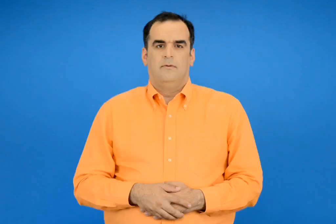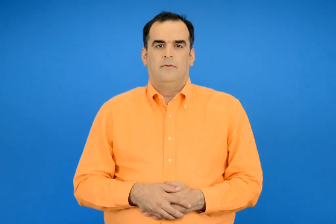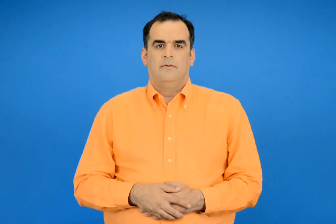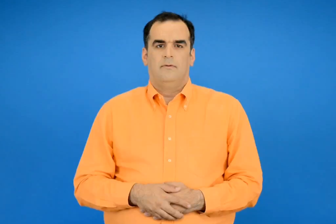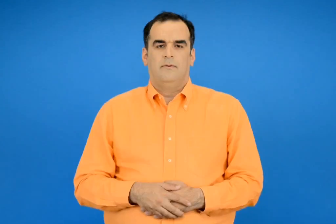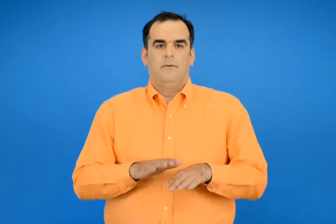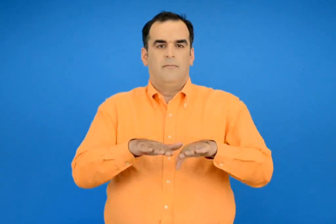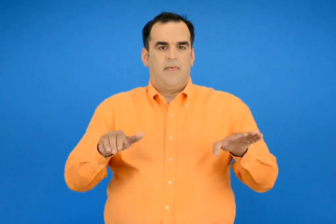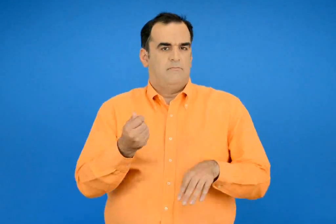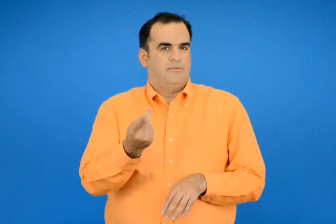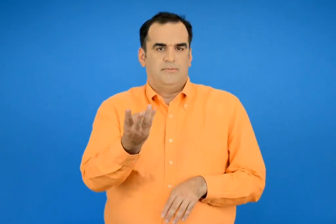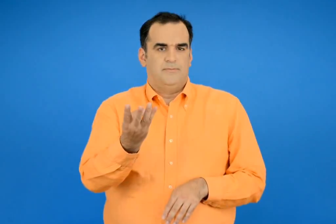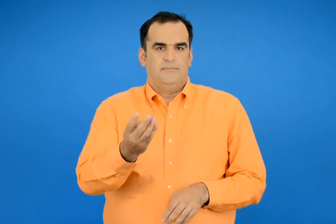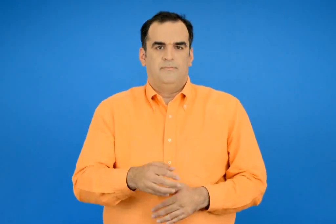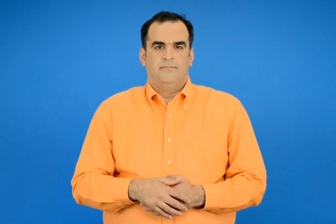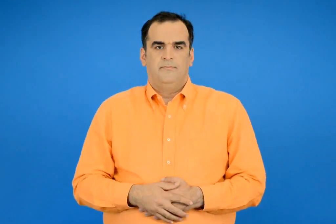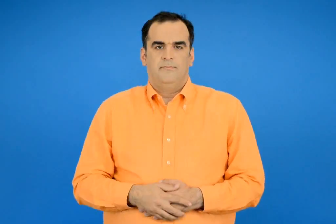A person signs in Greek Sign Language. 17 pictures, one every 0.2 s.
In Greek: αριθμός παιδιών
